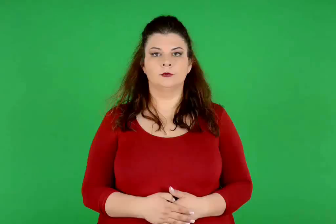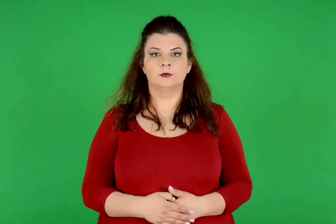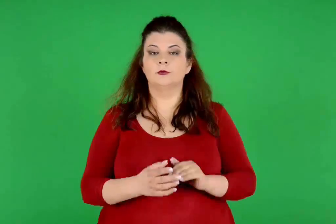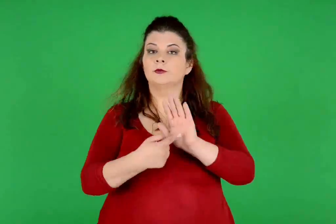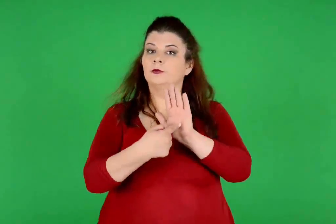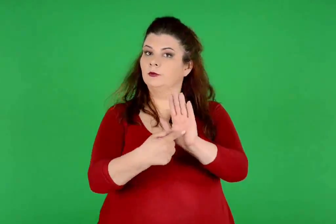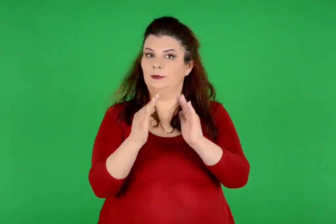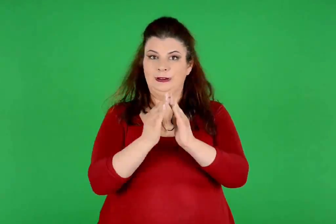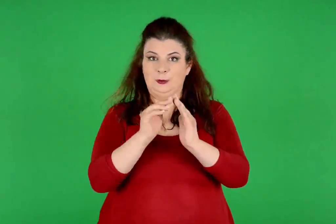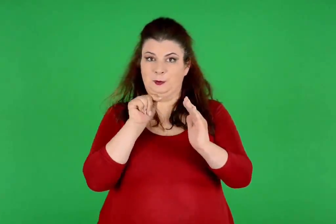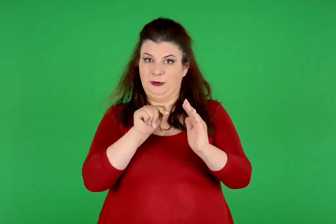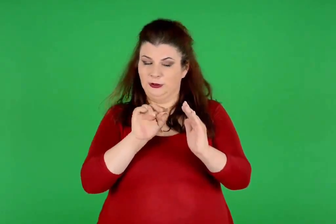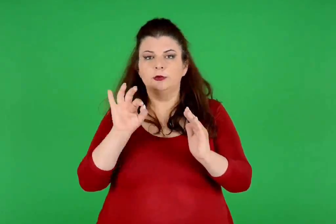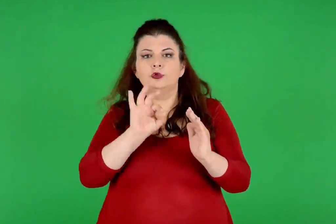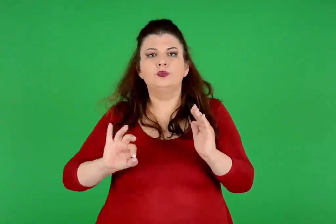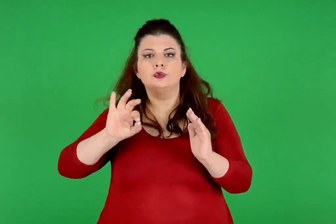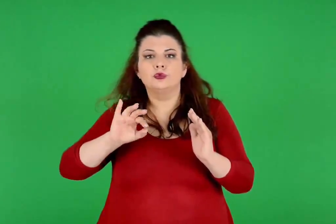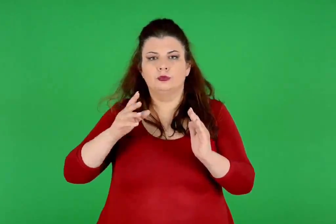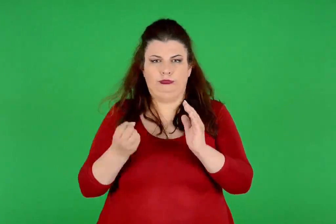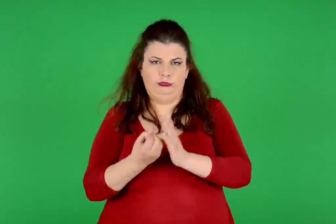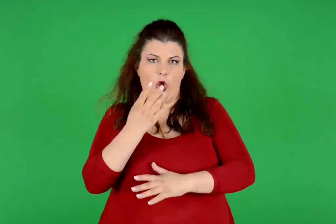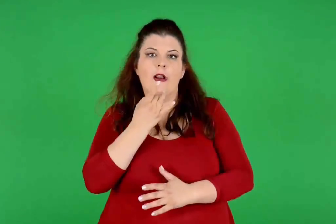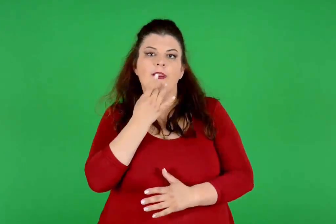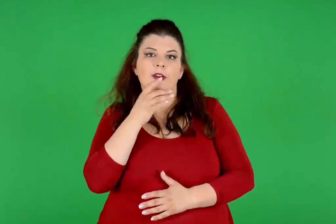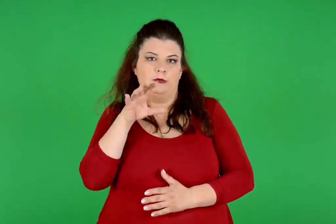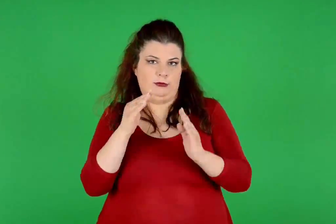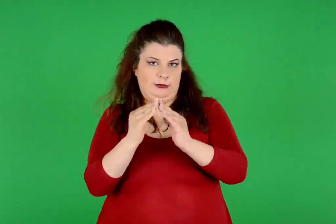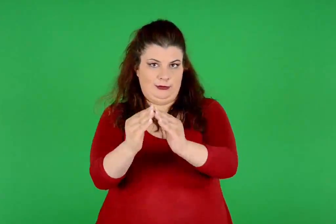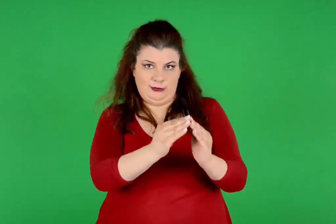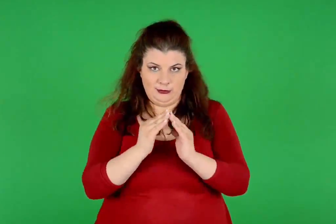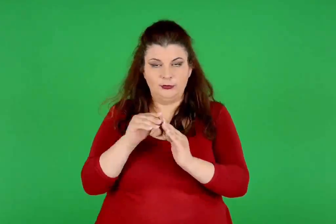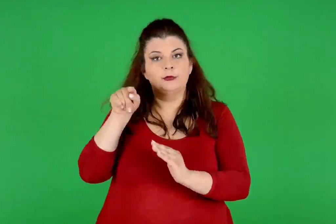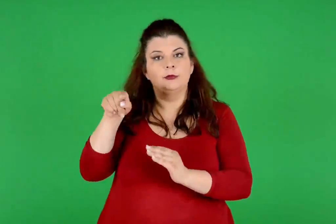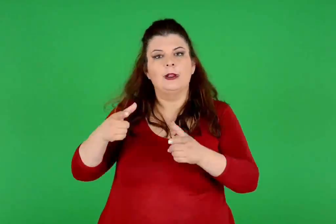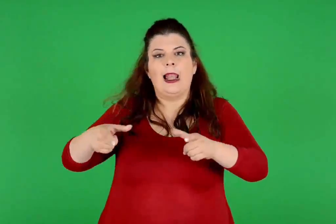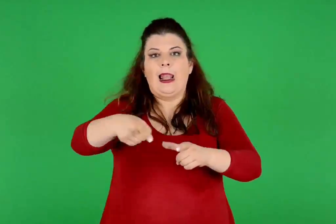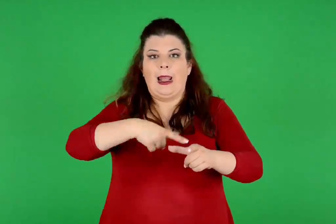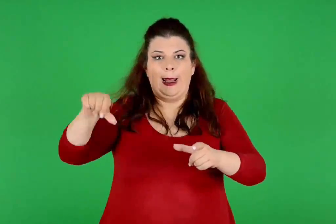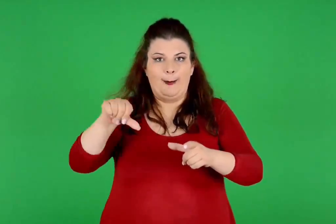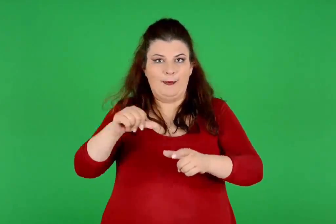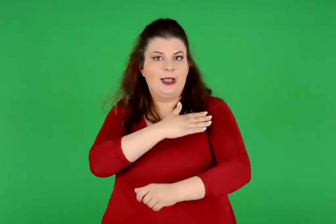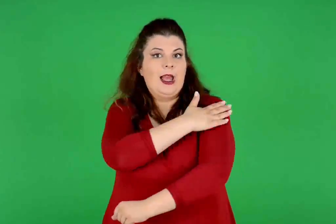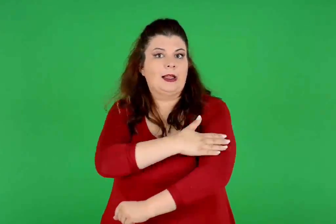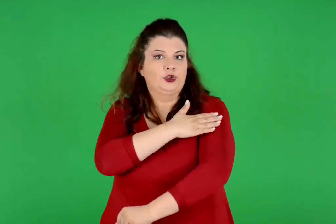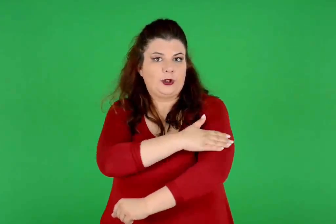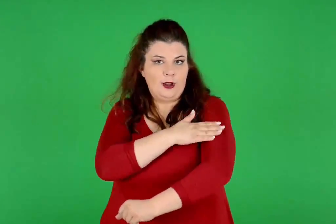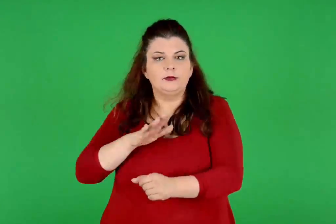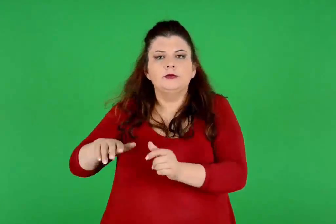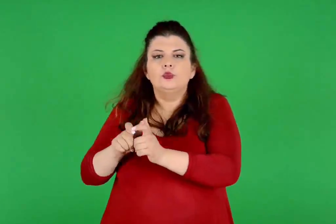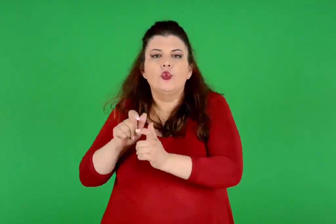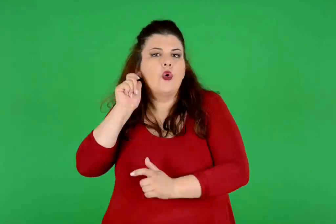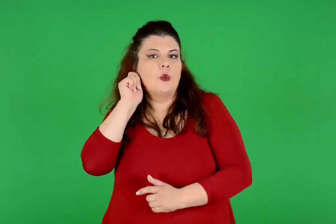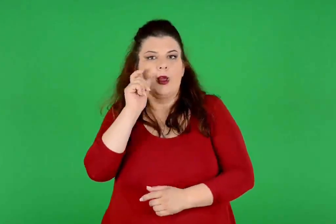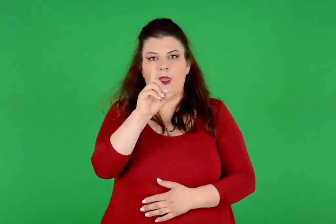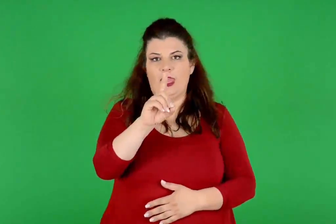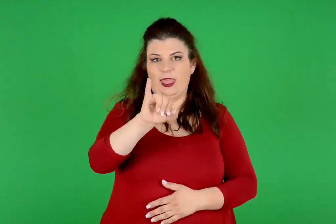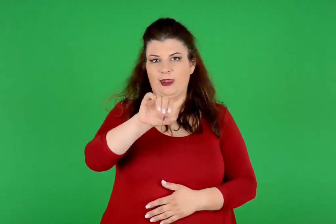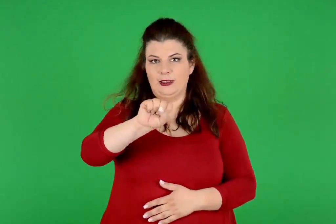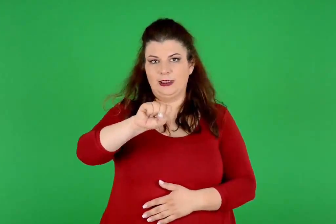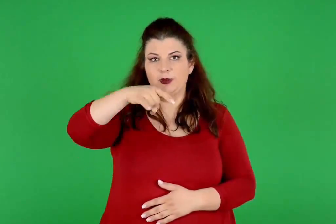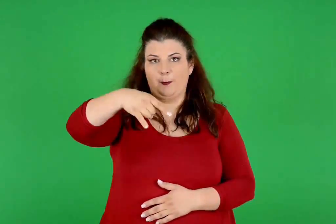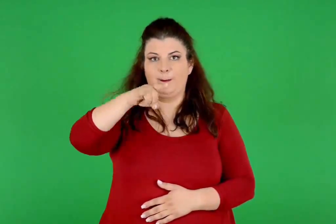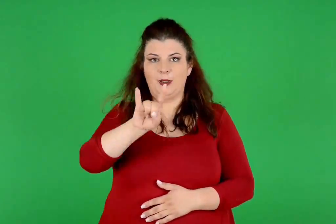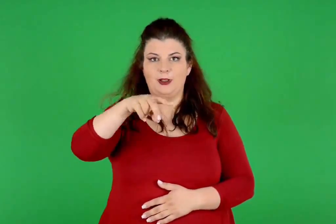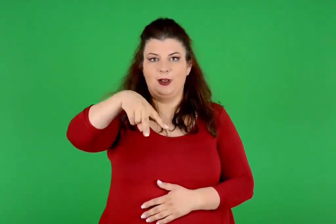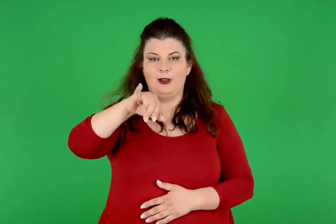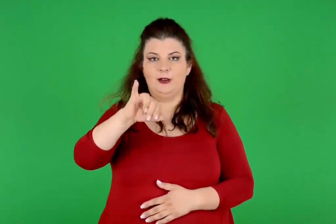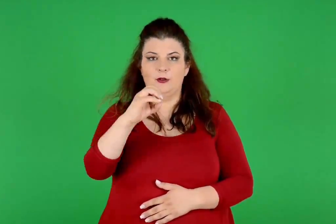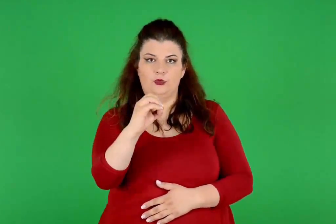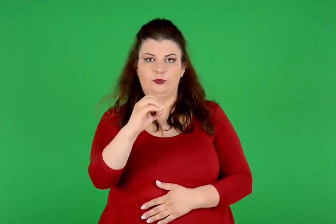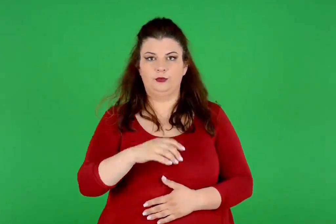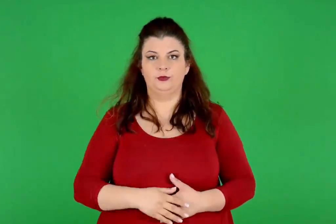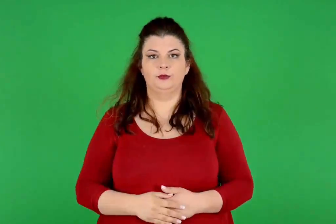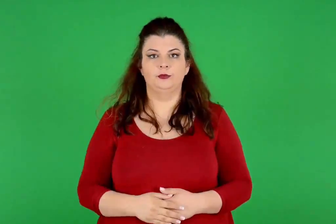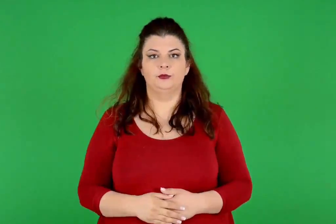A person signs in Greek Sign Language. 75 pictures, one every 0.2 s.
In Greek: αναπαράσταση σπιτιού από τον νεολιθικό οικισμό του δισπηλιού στη λίμνη της καστοριάς
